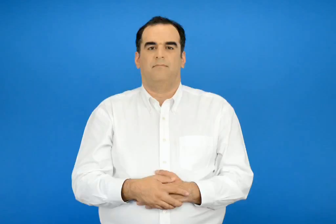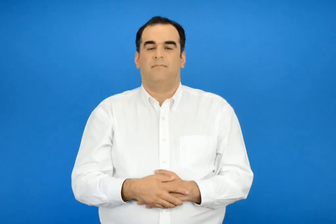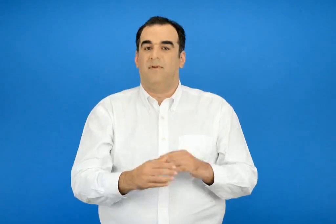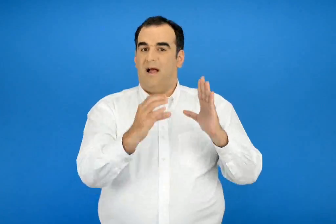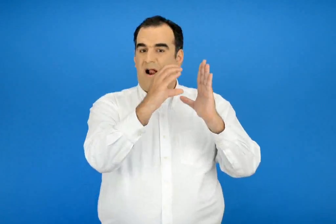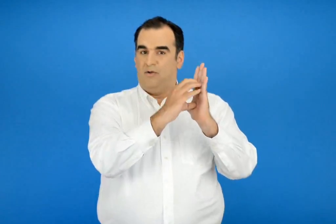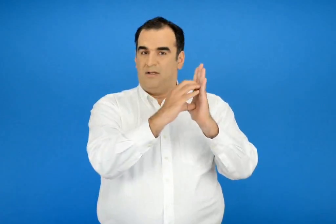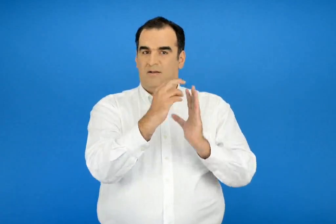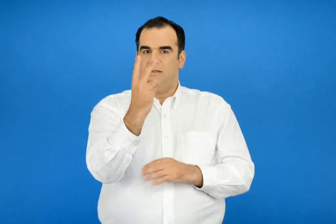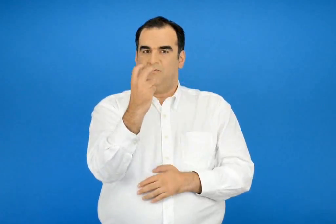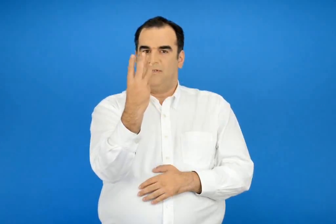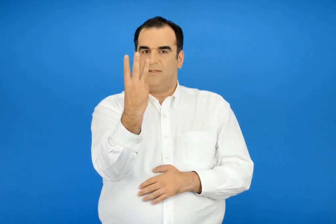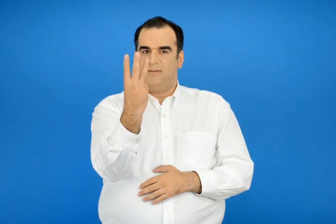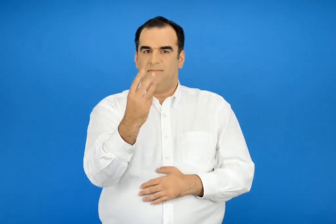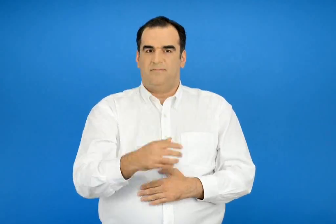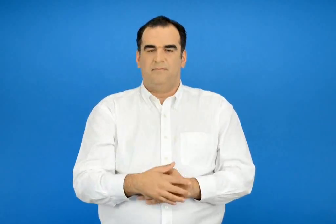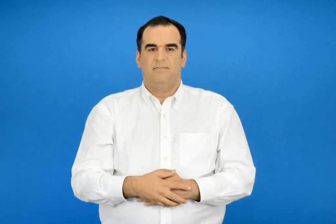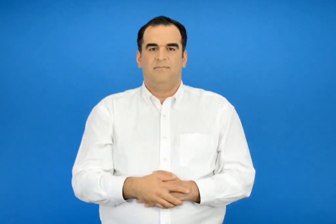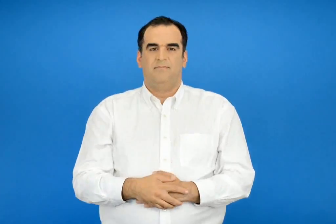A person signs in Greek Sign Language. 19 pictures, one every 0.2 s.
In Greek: ενότητα 23
